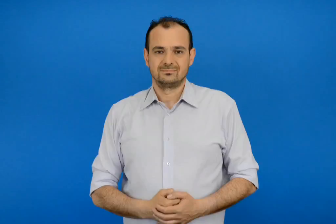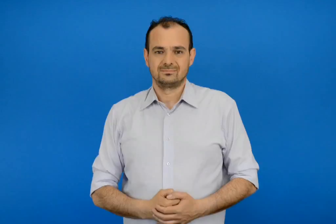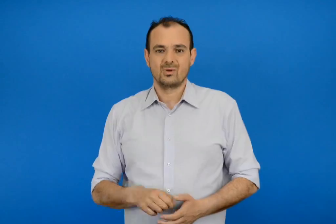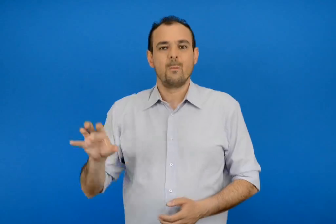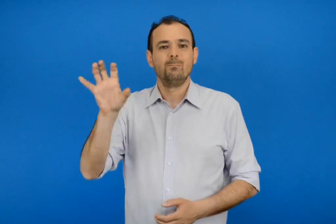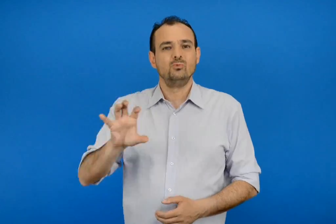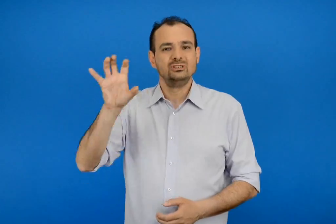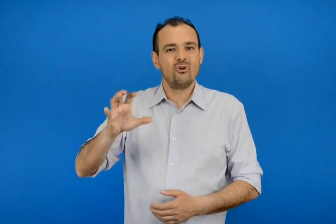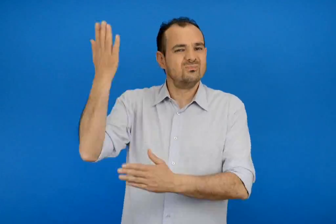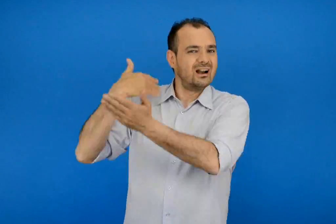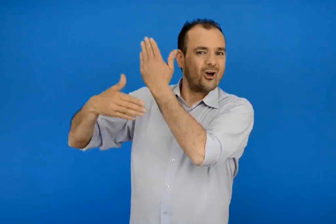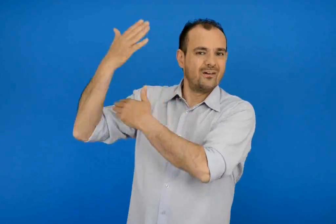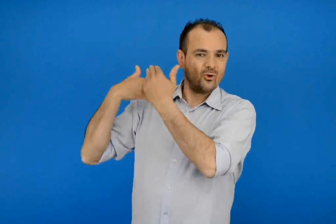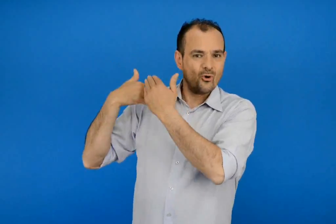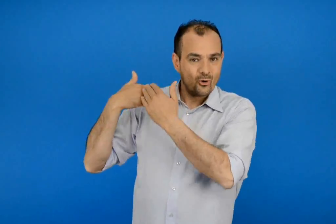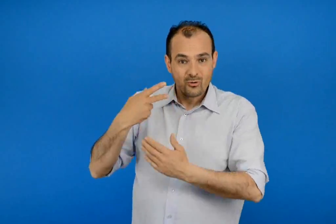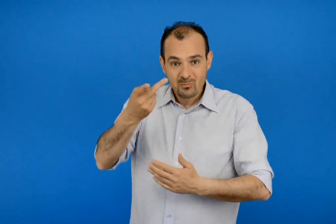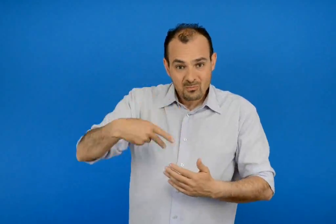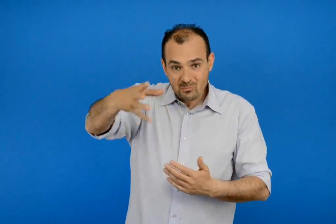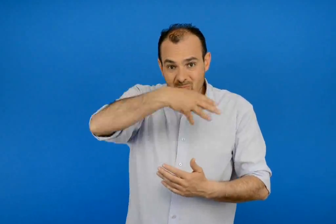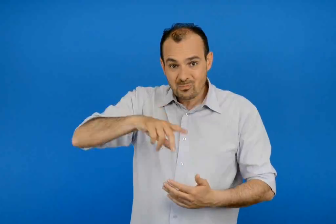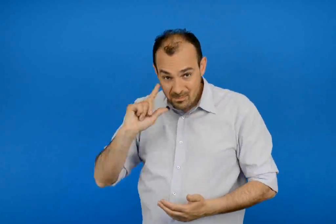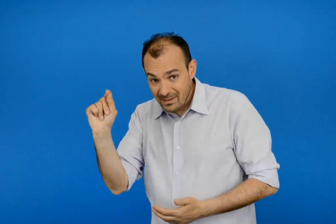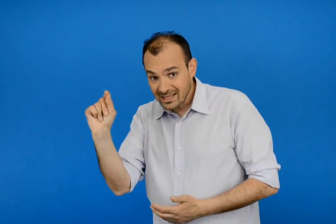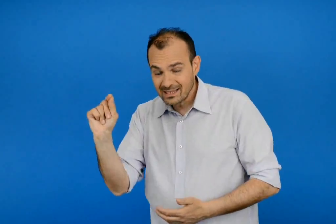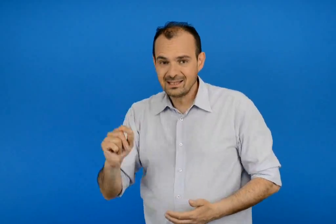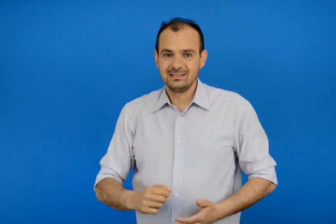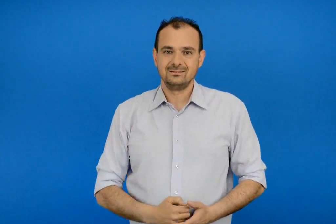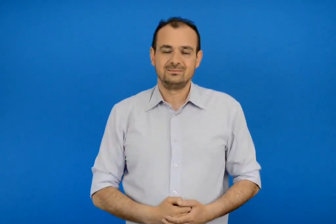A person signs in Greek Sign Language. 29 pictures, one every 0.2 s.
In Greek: πάμε στο λαογραφικό μουσείο ;
